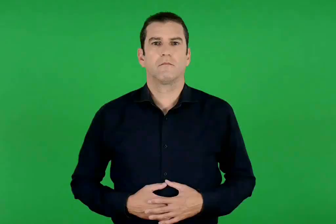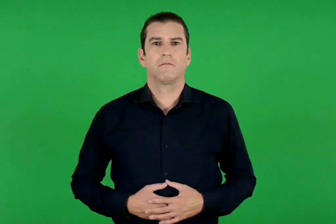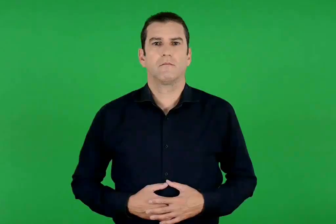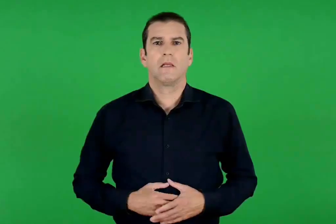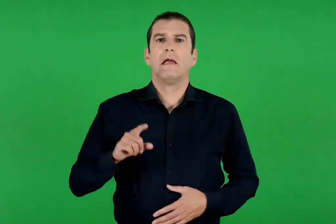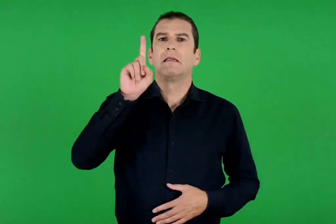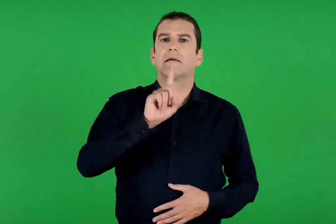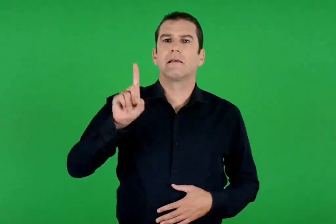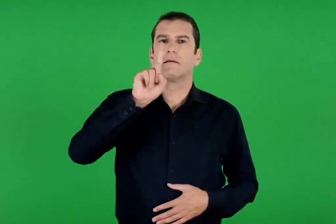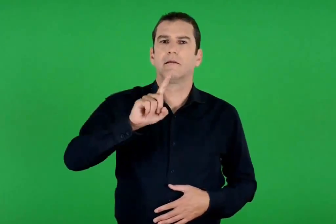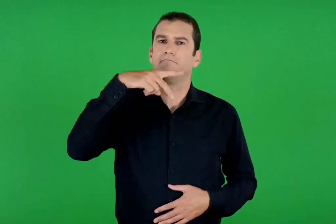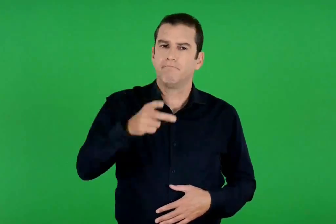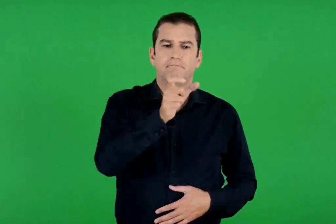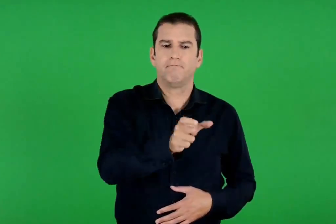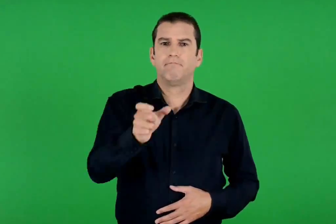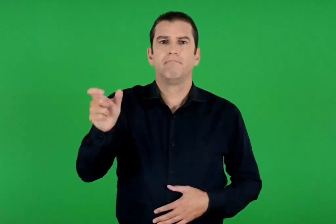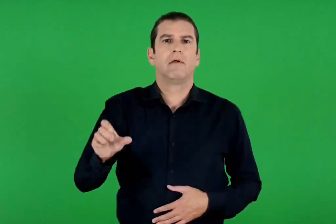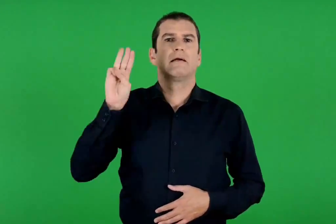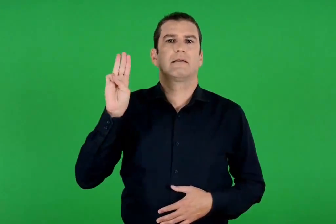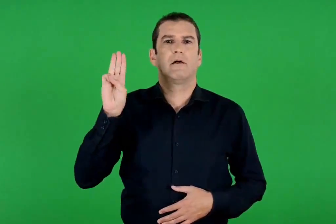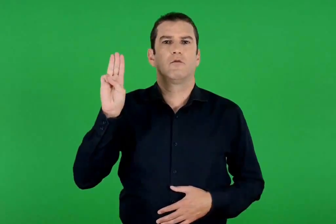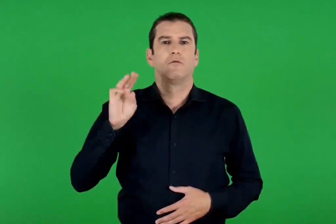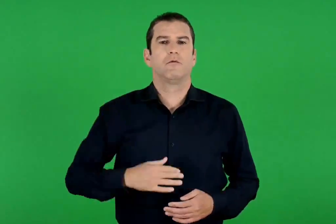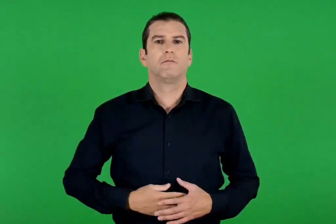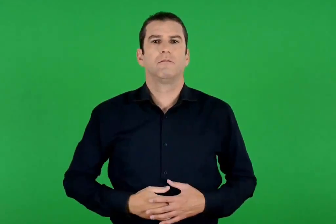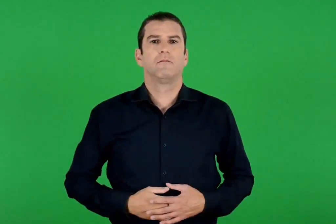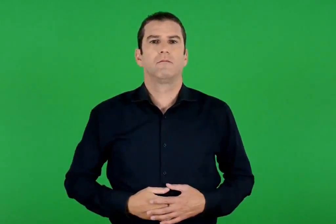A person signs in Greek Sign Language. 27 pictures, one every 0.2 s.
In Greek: η κυριακή των χριστιανών
